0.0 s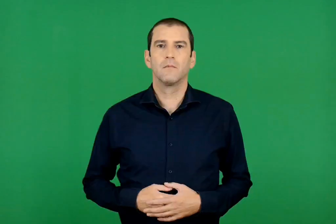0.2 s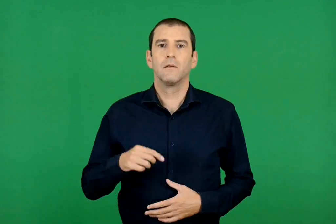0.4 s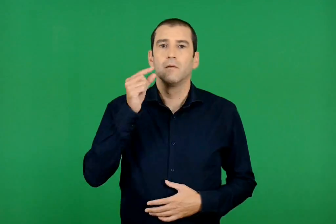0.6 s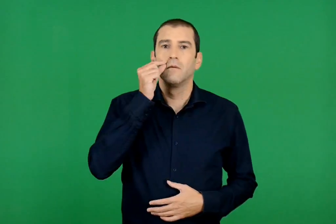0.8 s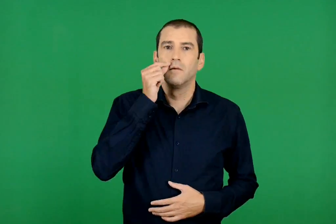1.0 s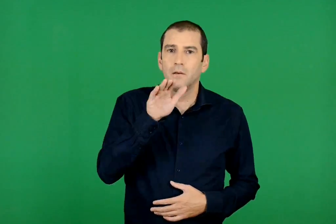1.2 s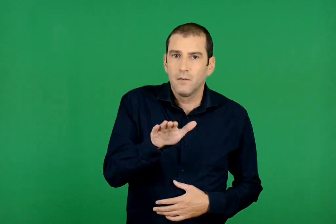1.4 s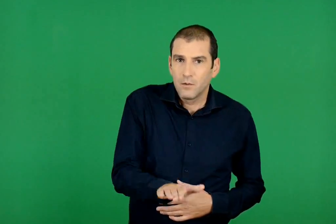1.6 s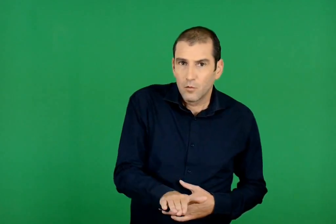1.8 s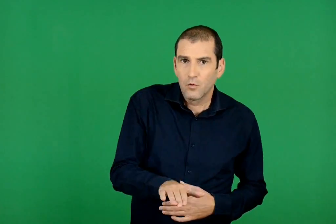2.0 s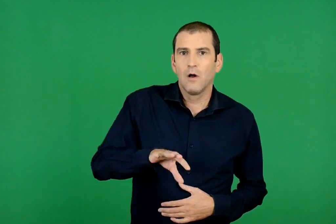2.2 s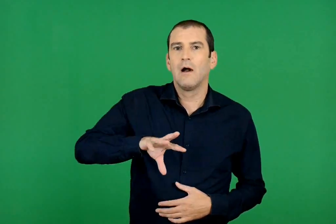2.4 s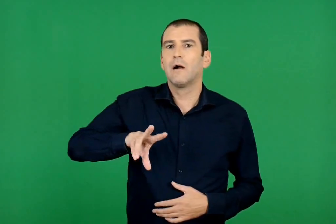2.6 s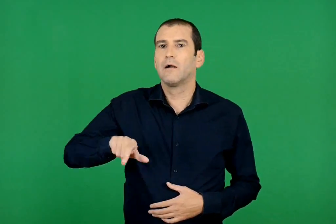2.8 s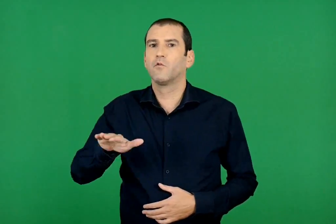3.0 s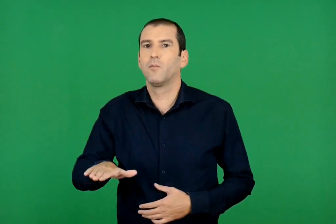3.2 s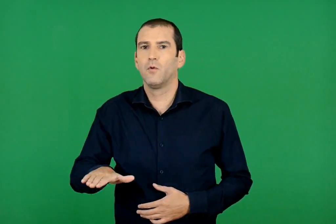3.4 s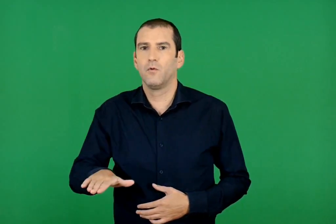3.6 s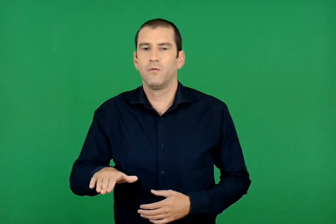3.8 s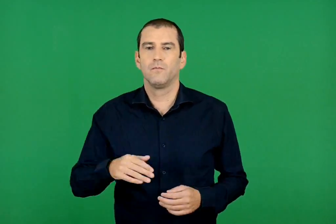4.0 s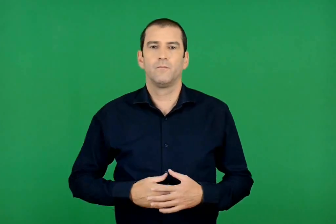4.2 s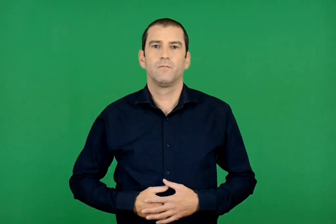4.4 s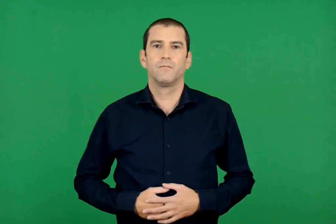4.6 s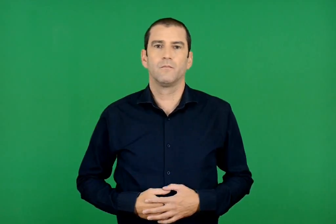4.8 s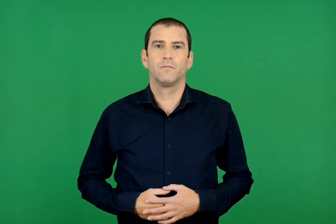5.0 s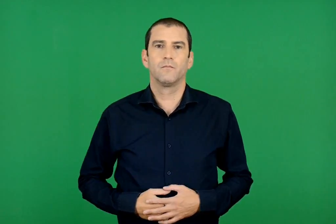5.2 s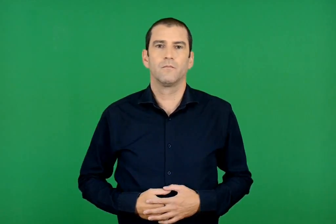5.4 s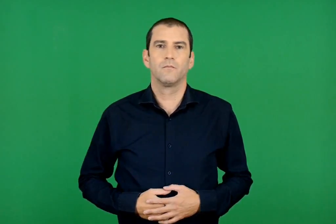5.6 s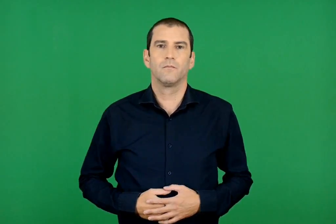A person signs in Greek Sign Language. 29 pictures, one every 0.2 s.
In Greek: το μικρό κλεφτόπουλο
